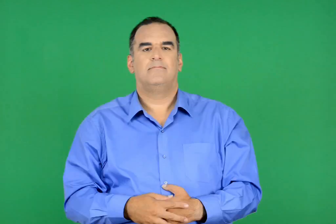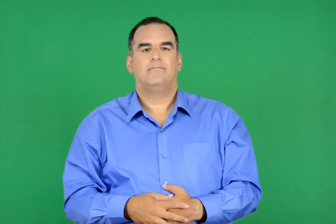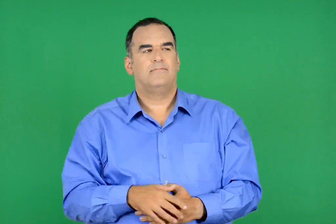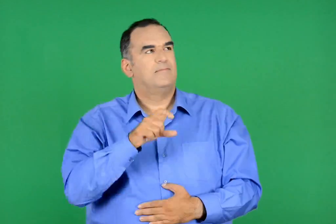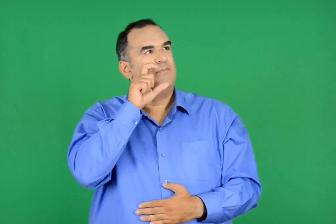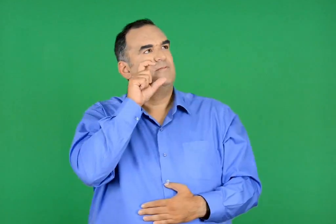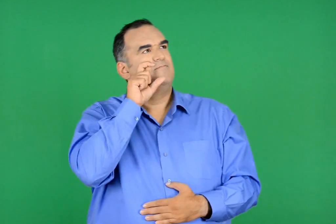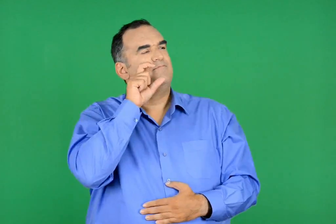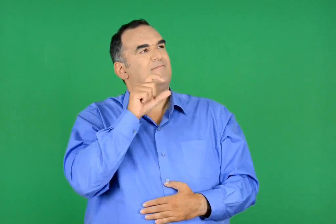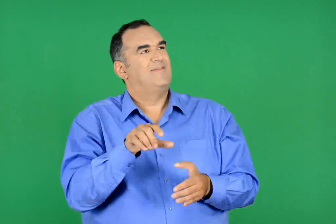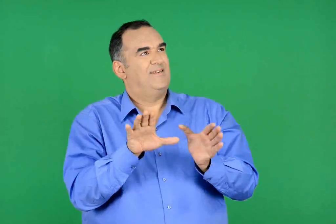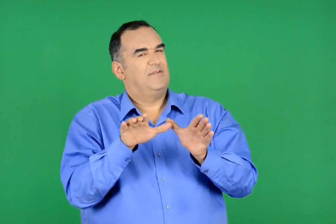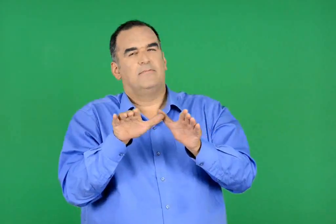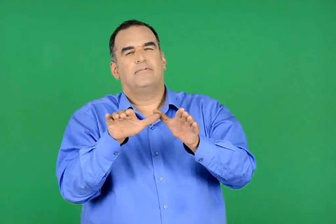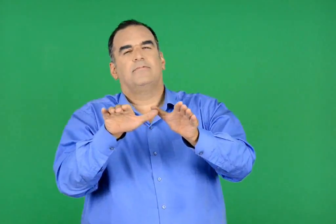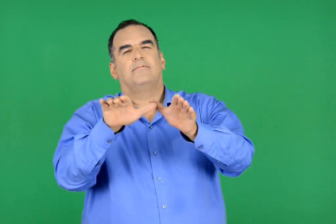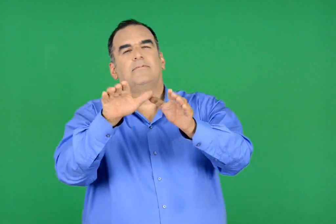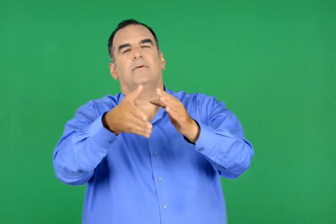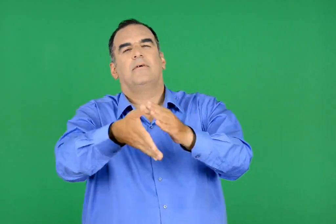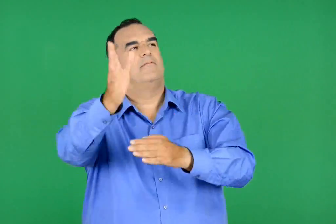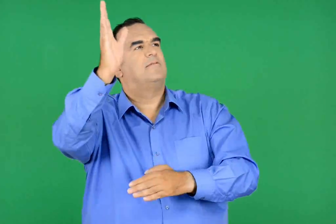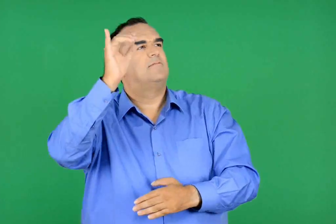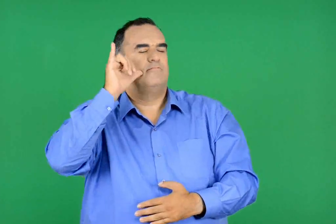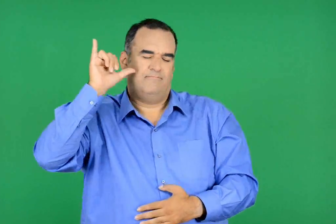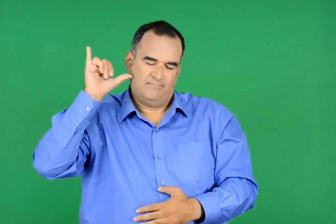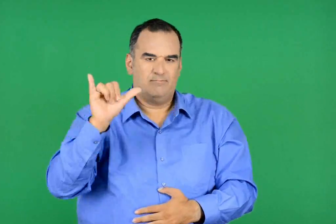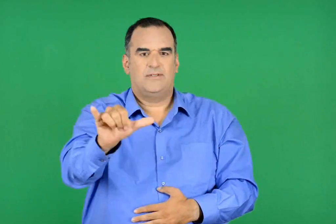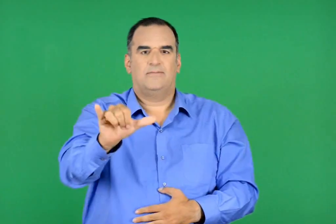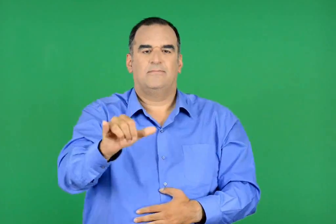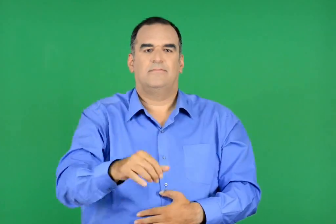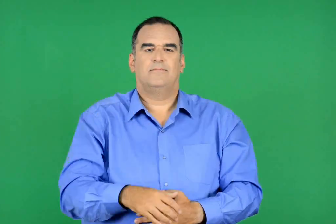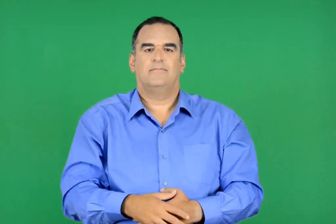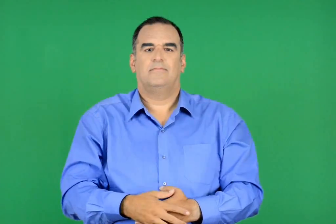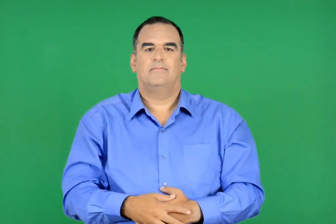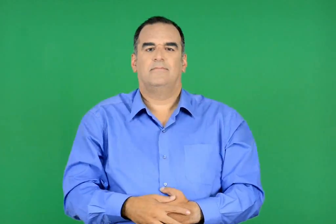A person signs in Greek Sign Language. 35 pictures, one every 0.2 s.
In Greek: ο άντζελµαν έφυγε , αρνό. για πάντα
